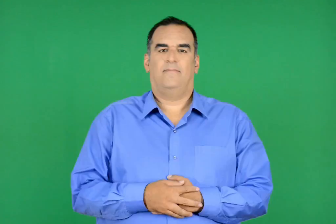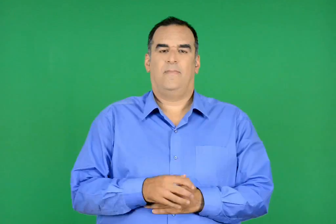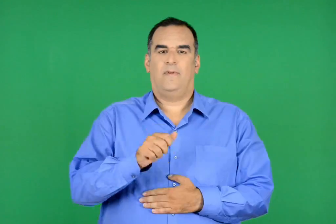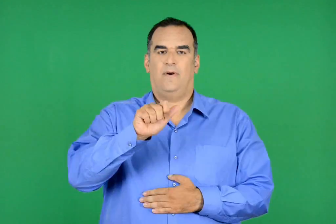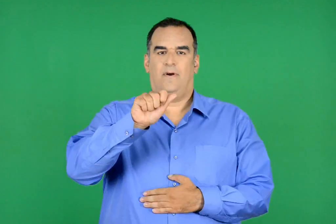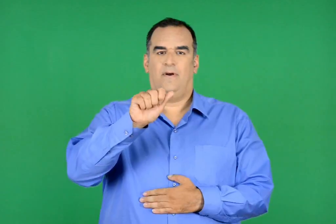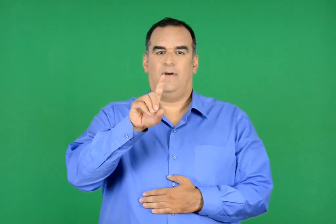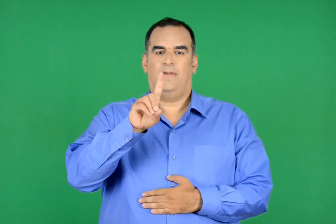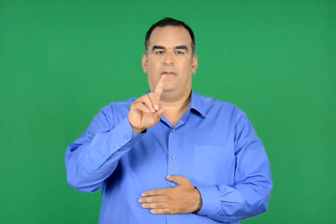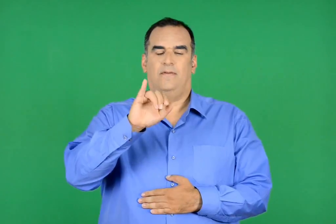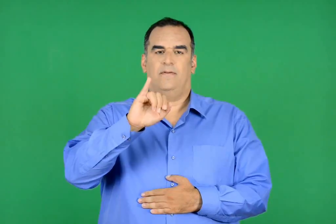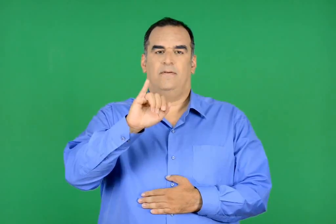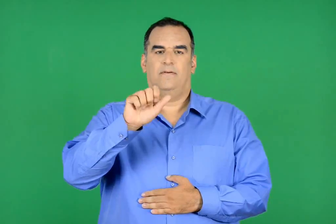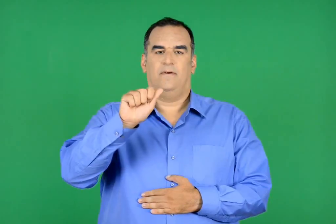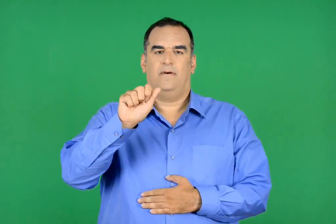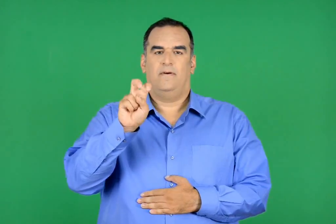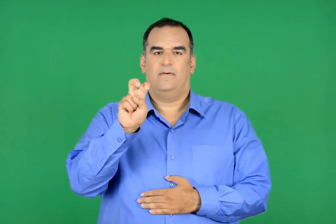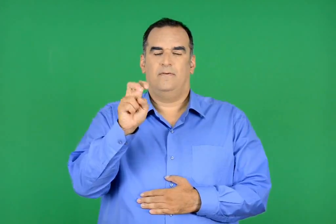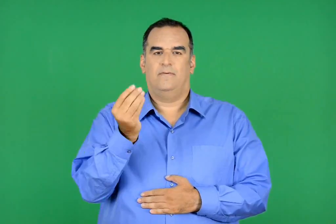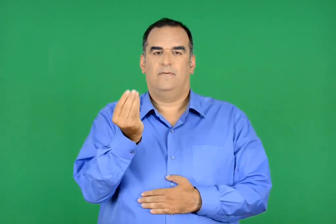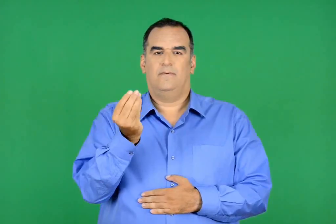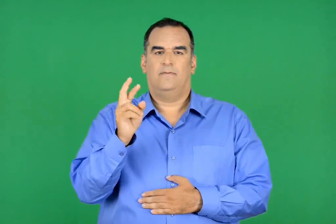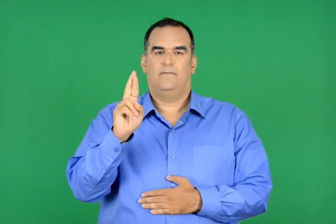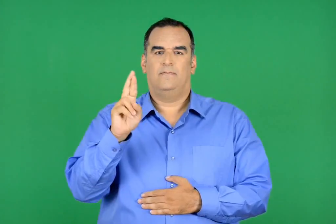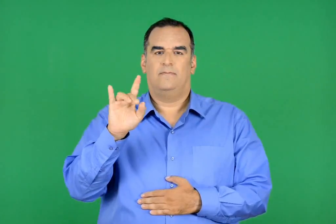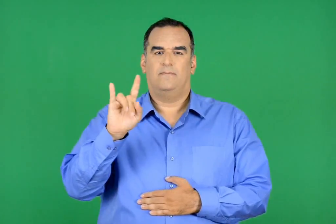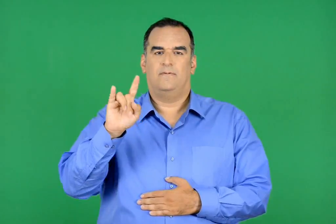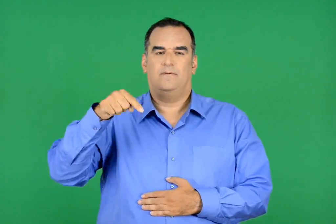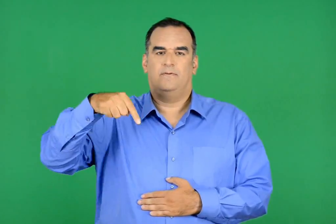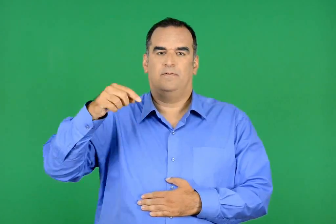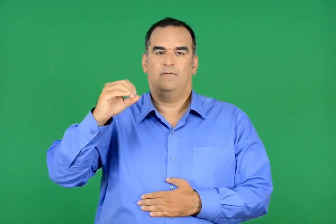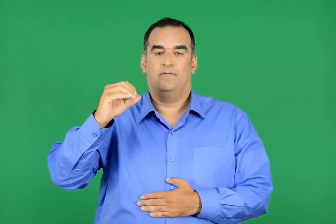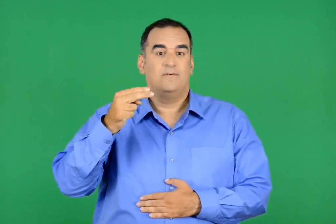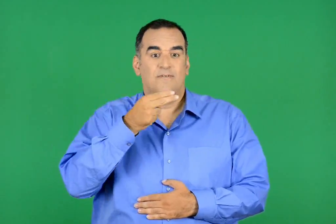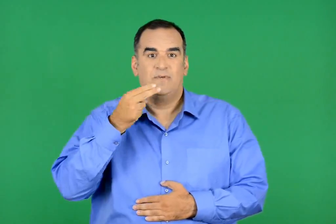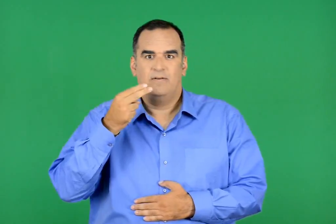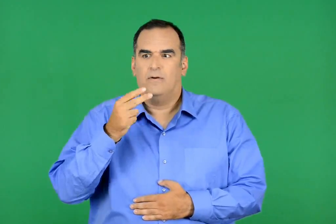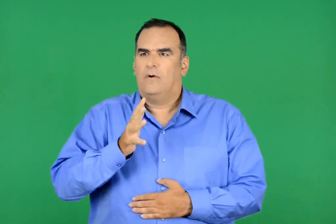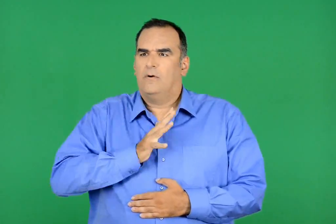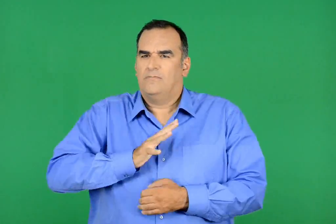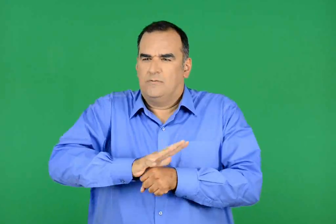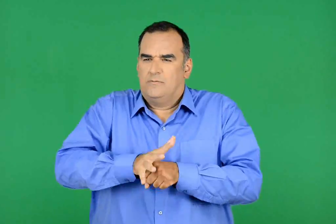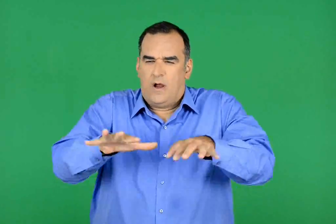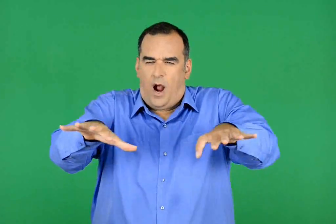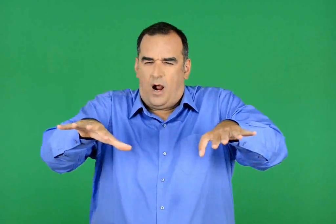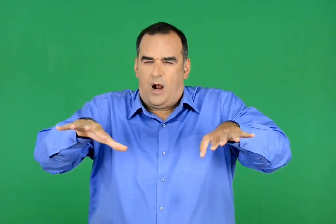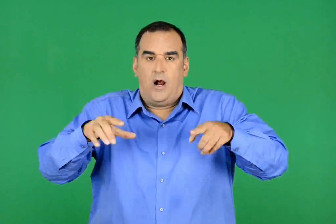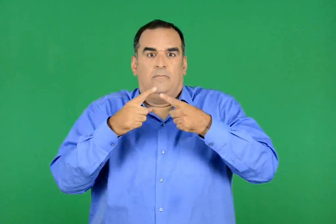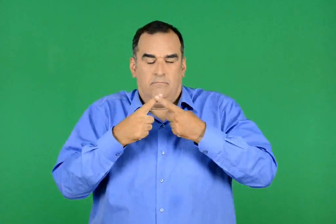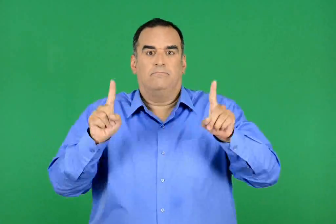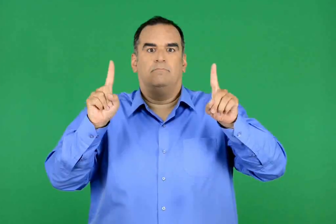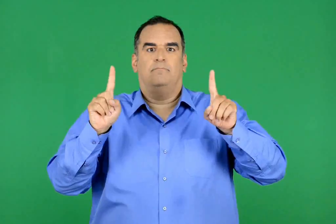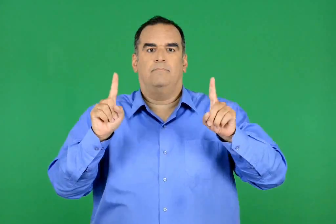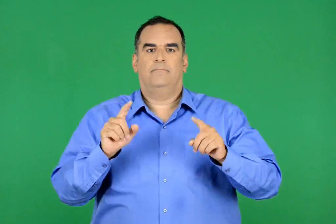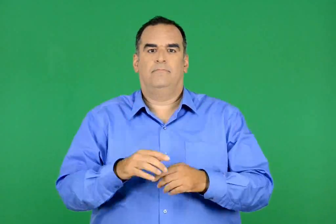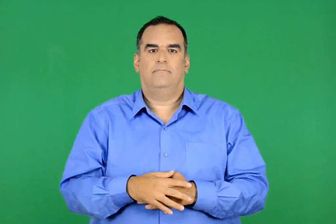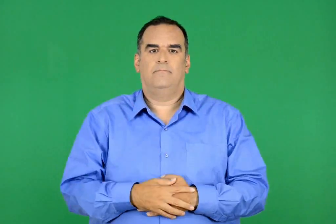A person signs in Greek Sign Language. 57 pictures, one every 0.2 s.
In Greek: αδιαχώρητο πρωτοφανής πολυκοσμία
